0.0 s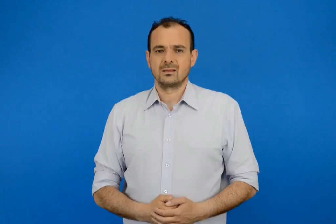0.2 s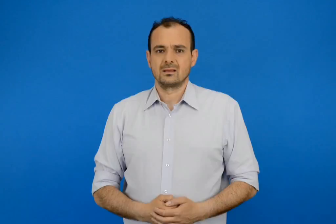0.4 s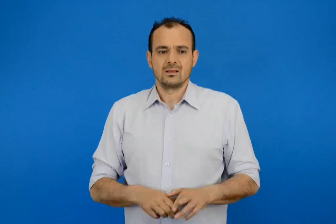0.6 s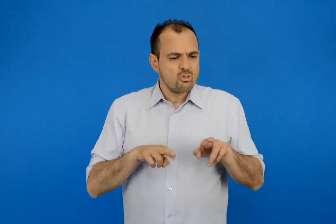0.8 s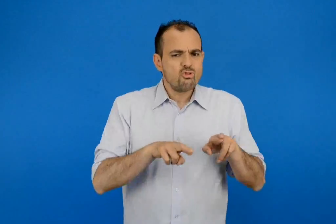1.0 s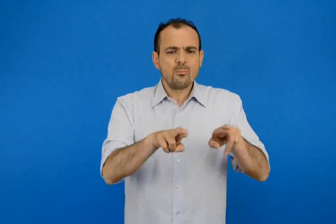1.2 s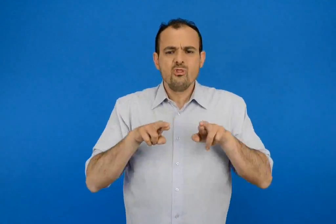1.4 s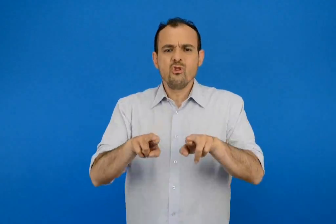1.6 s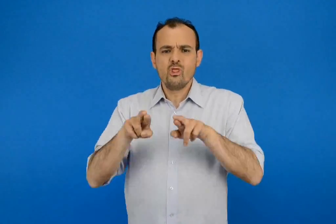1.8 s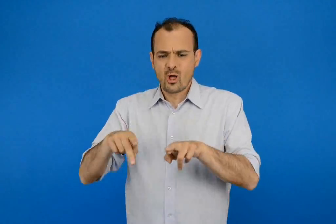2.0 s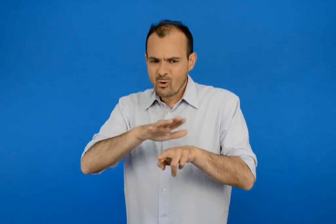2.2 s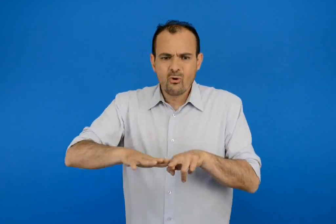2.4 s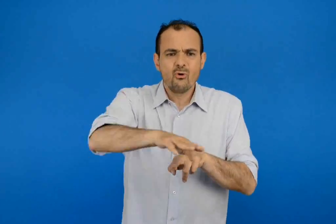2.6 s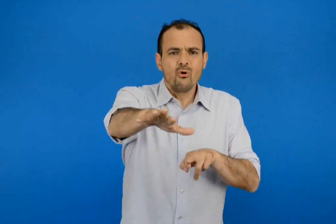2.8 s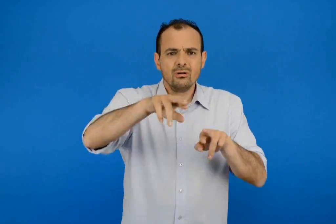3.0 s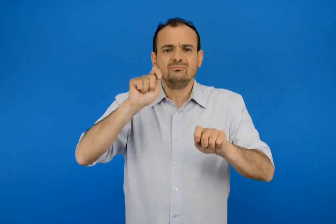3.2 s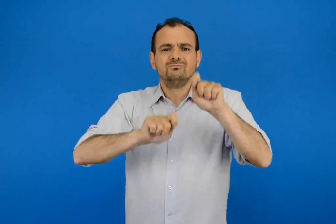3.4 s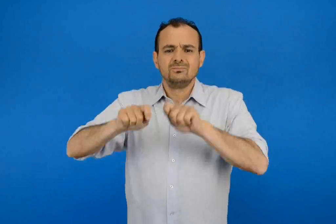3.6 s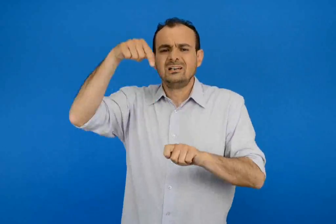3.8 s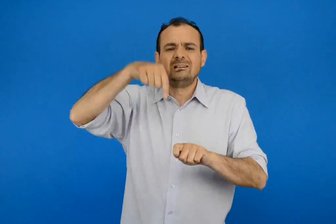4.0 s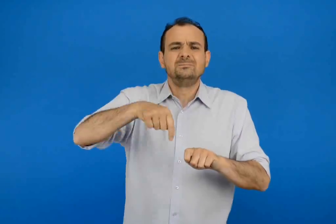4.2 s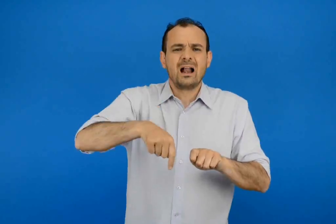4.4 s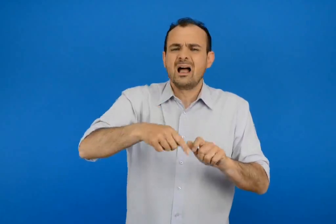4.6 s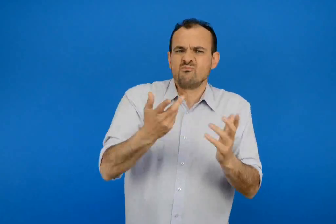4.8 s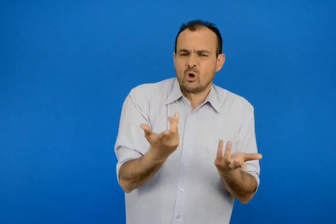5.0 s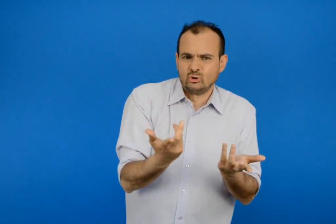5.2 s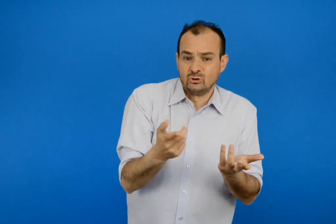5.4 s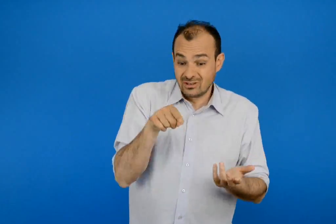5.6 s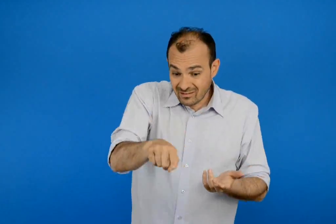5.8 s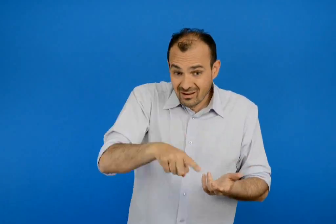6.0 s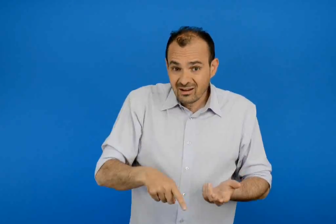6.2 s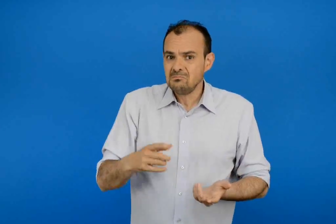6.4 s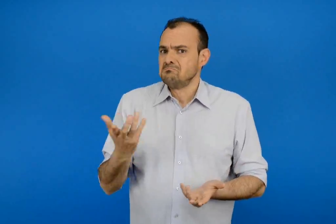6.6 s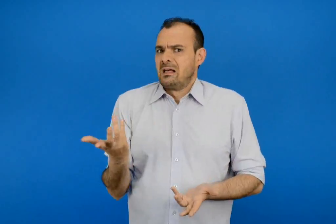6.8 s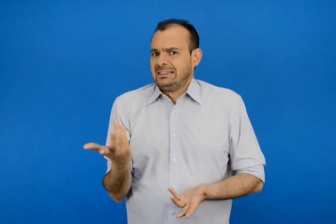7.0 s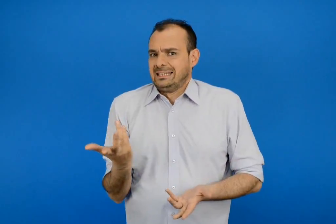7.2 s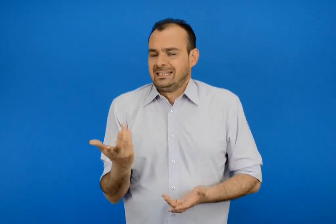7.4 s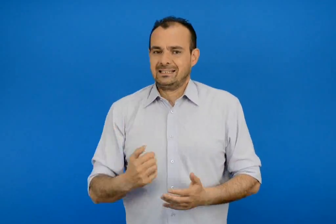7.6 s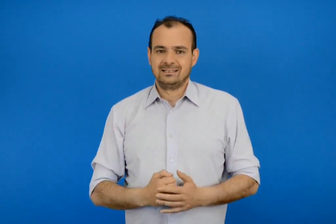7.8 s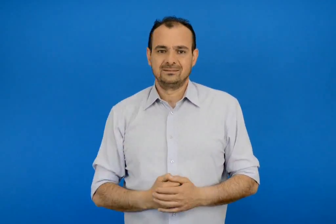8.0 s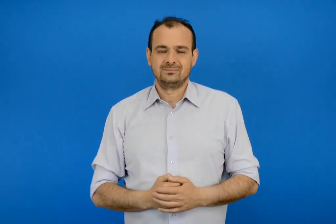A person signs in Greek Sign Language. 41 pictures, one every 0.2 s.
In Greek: πως είναι φτιαγμένοι οι δρόμοι σήμερα και γιατί ;
